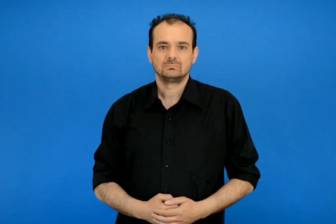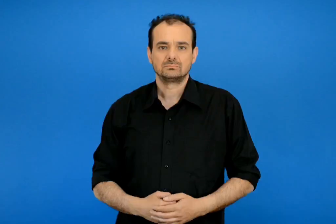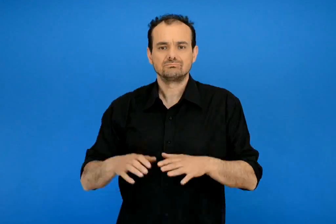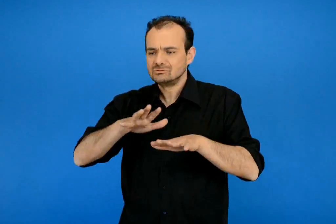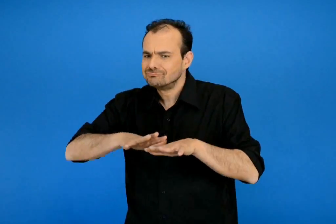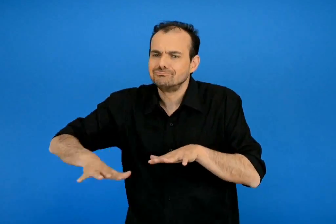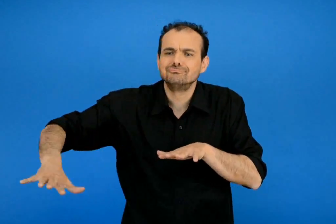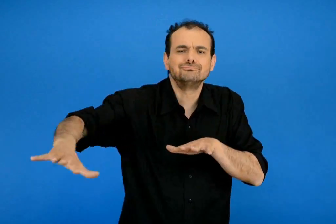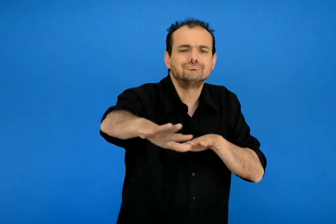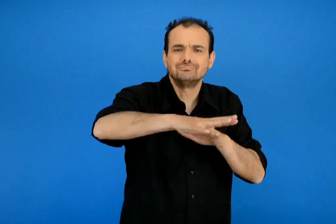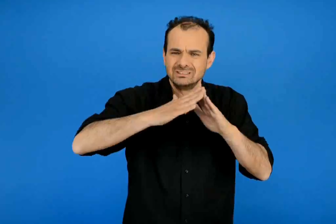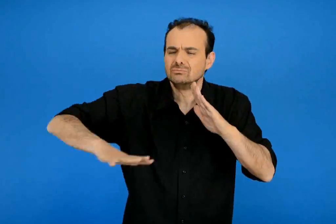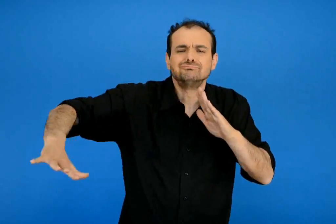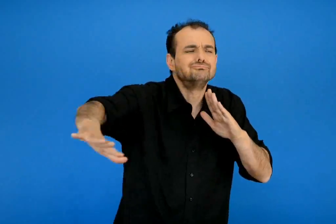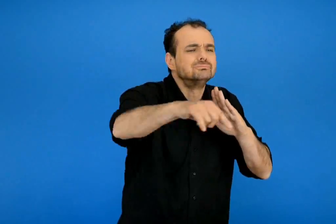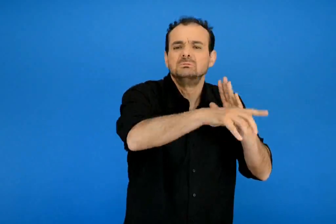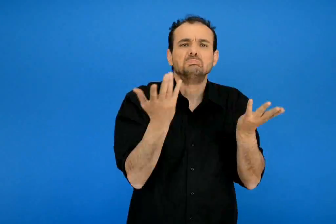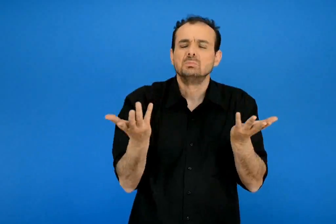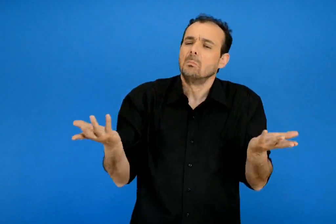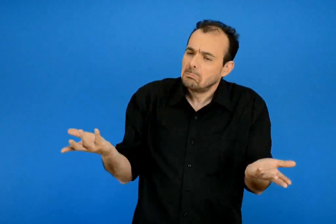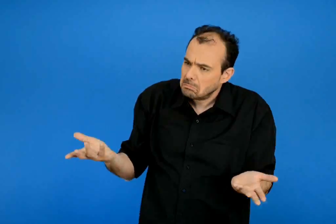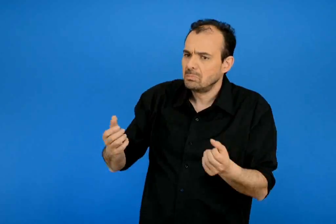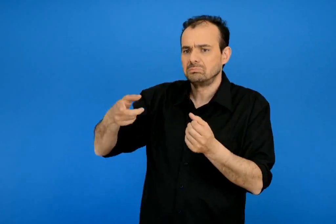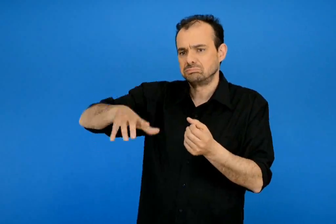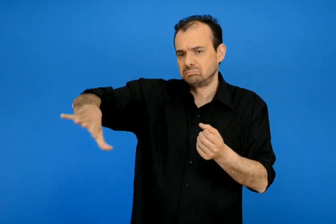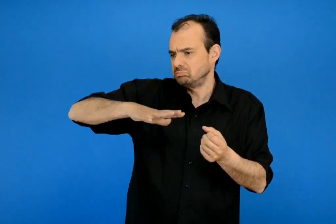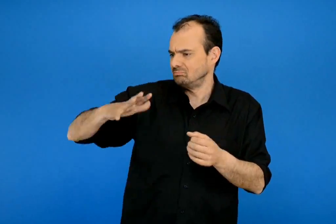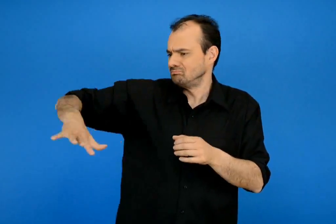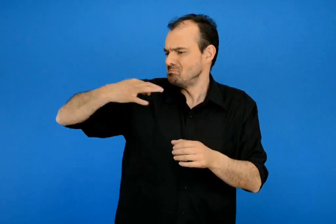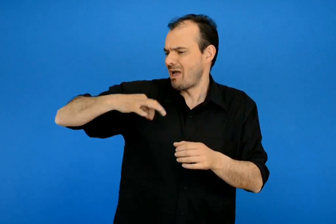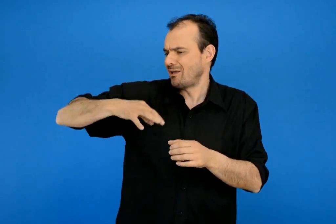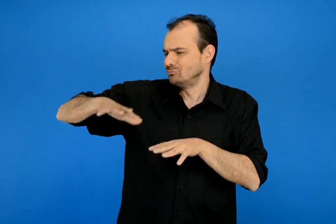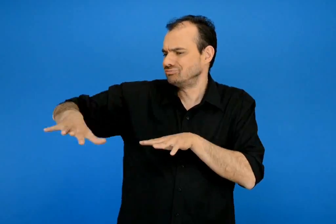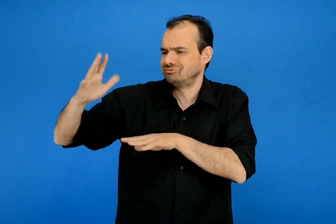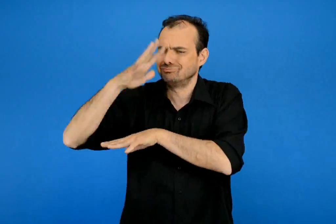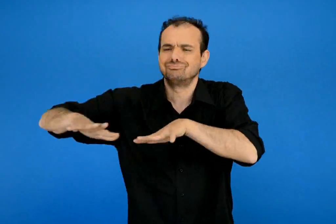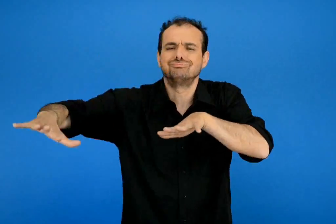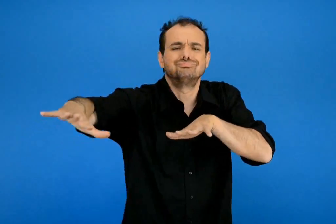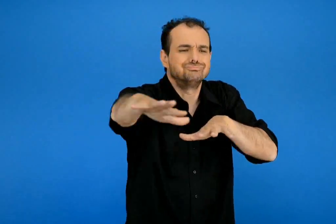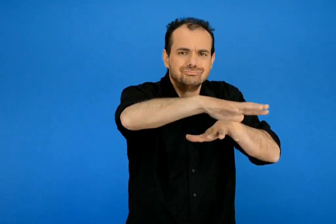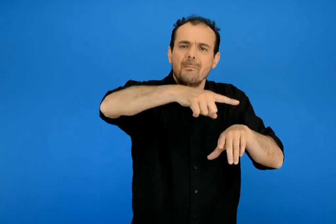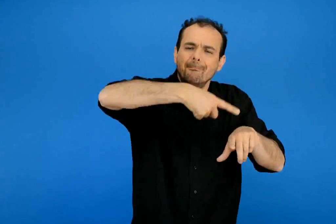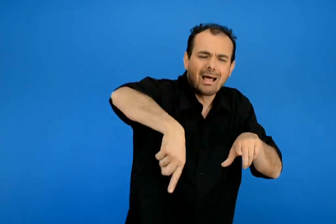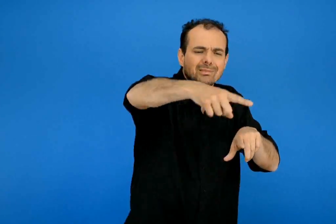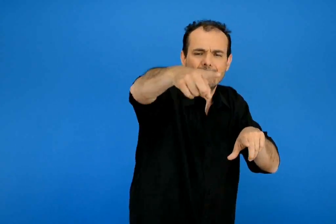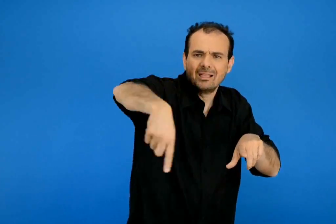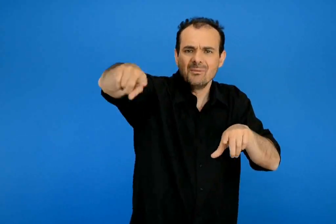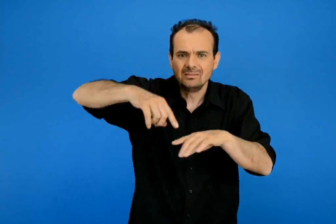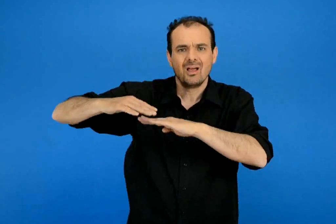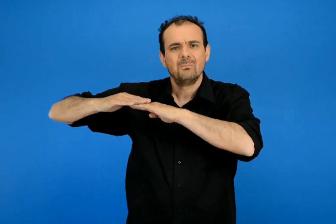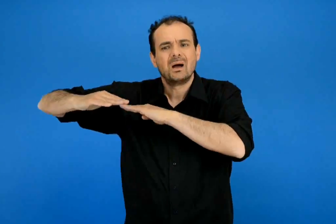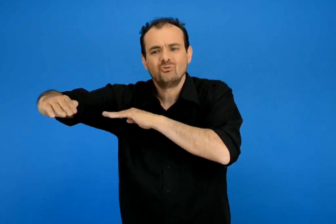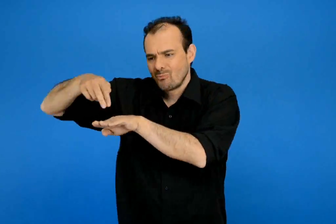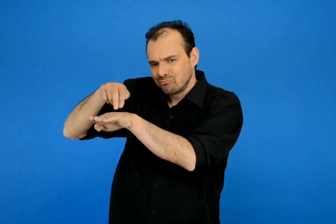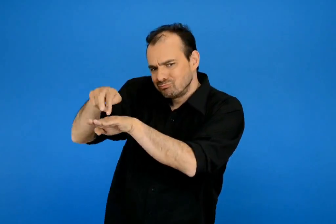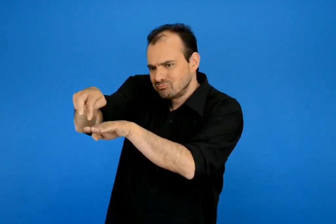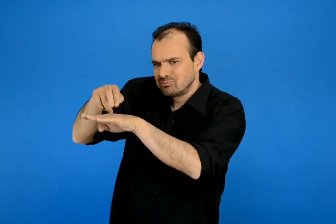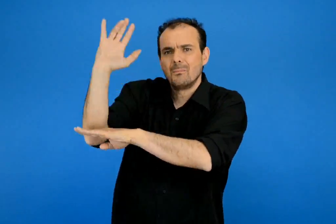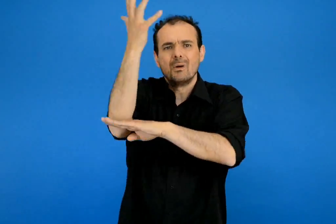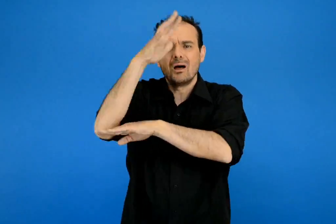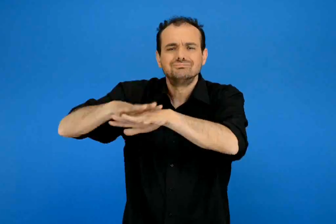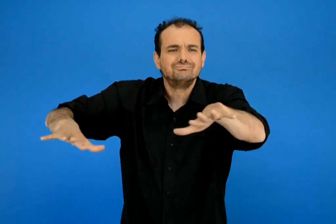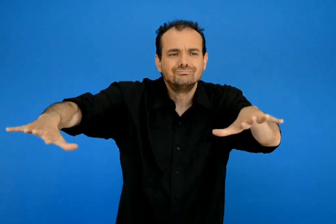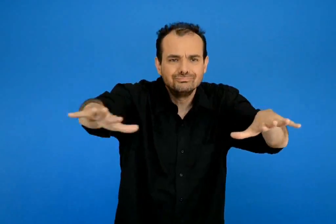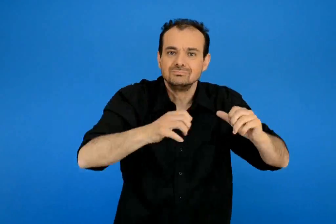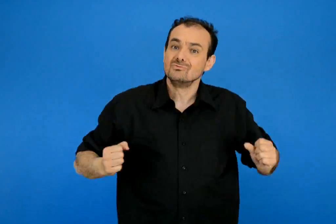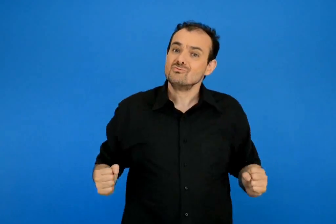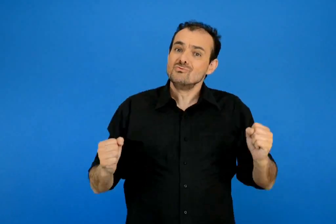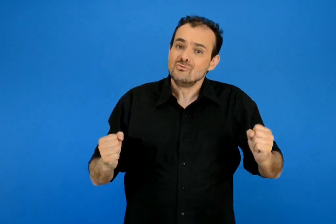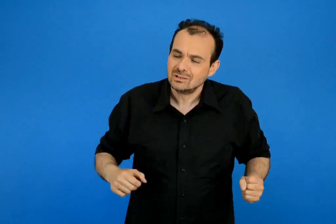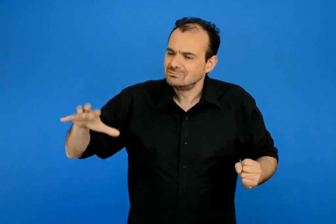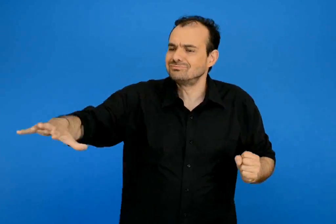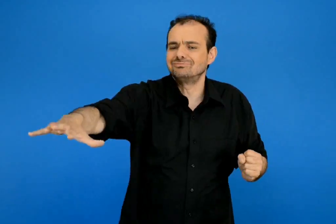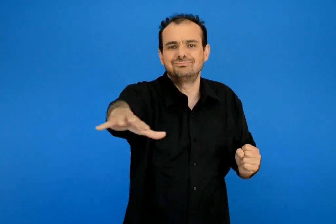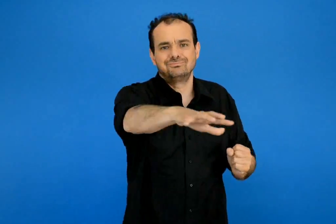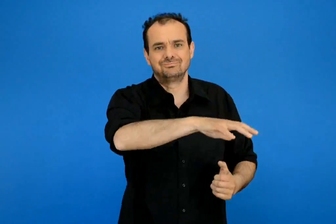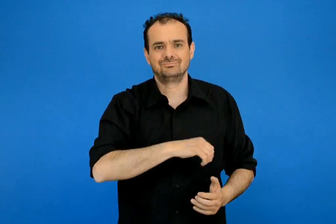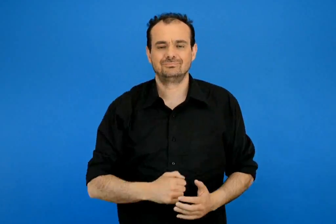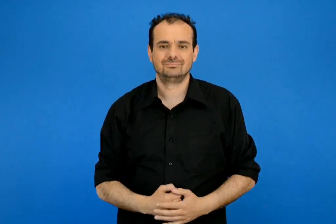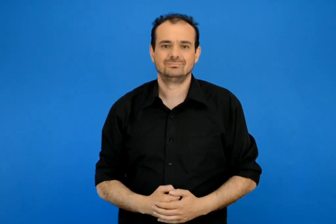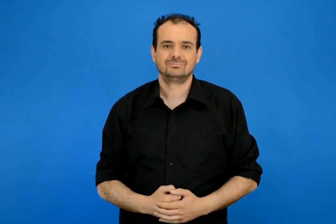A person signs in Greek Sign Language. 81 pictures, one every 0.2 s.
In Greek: οι ανοιχτοί χώροι της συνοικίας μπορεί να είναι χώροι πράσινου πλατείες πεζοδρόμοι πάρκα παιδικές χάρες
